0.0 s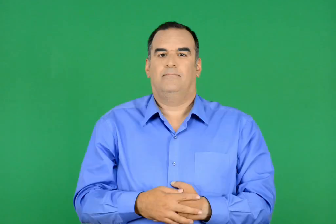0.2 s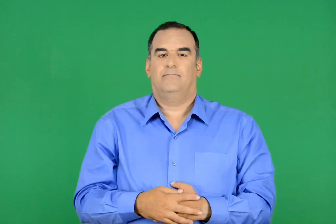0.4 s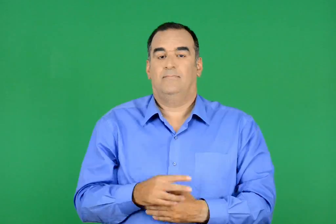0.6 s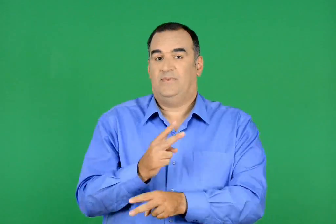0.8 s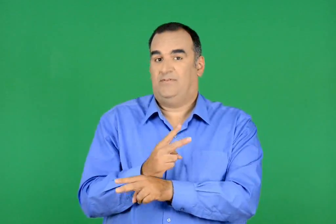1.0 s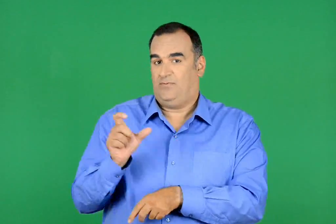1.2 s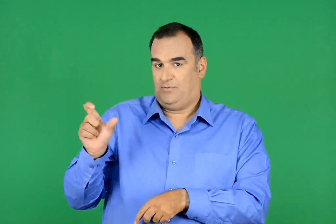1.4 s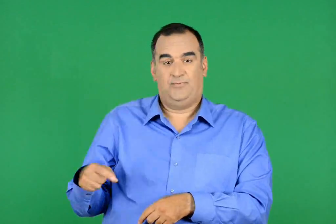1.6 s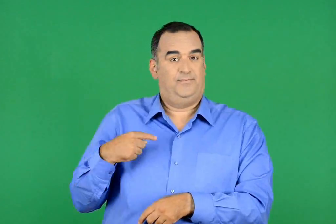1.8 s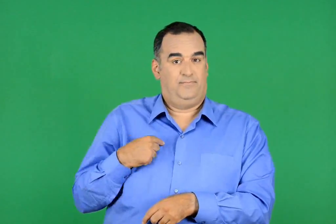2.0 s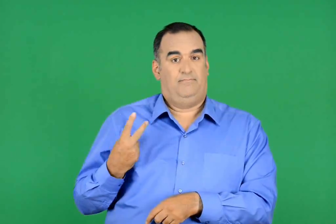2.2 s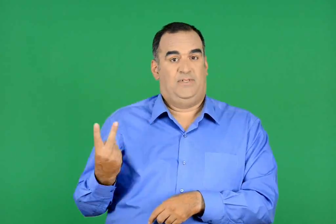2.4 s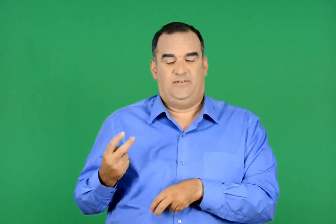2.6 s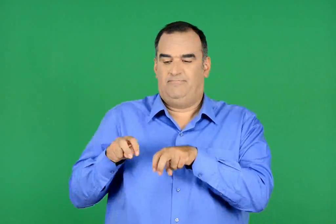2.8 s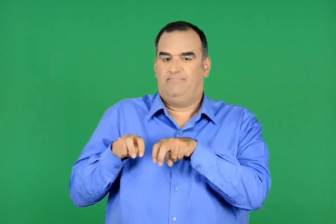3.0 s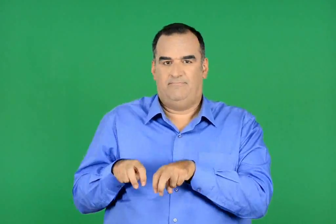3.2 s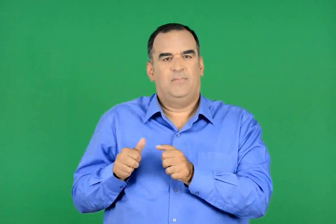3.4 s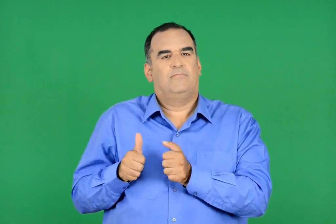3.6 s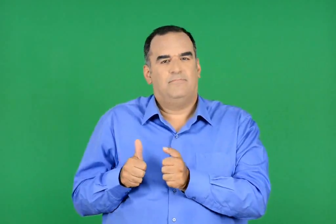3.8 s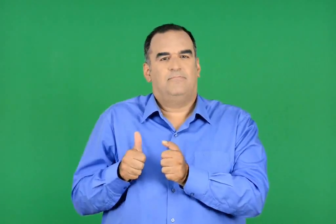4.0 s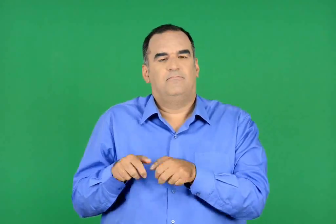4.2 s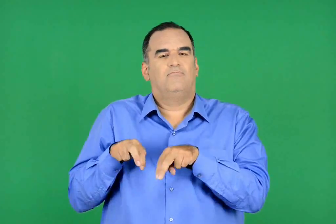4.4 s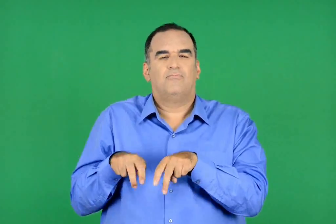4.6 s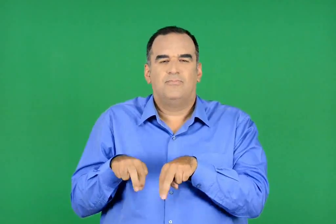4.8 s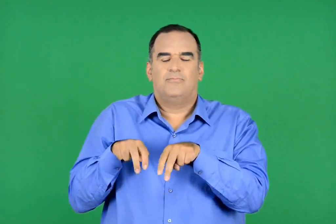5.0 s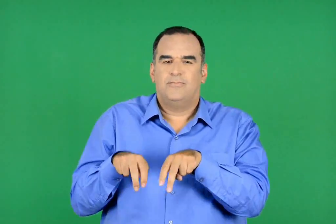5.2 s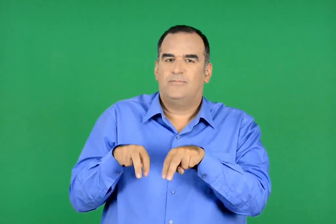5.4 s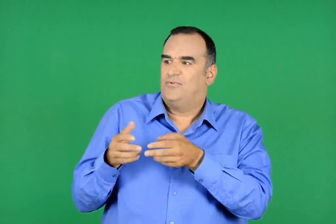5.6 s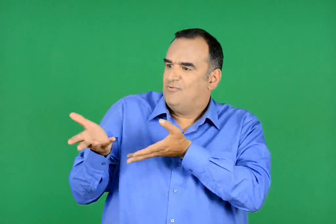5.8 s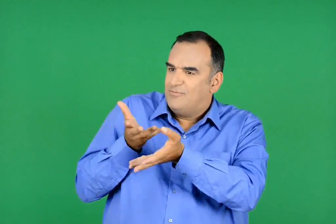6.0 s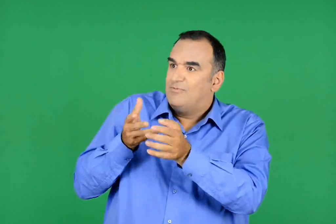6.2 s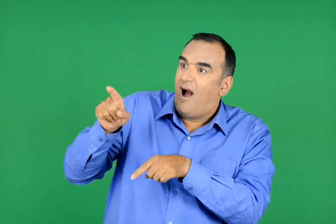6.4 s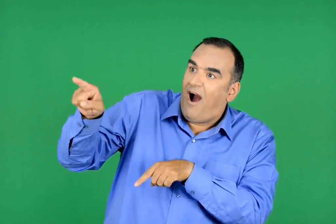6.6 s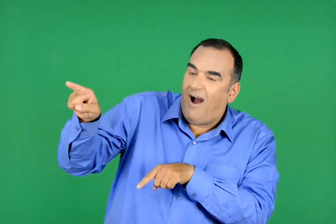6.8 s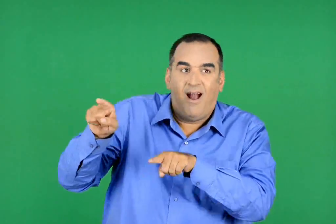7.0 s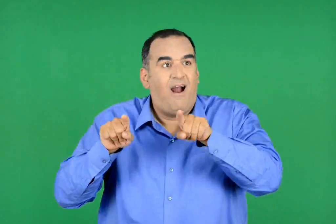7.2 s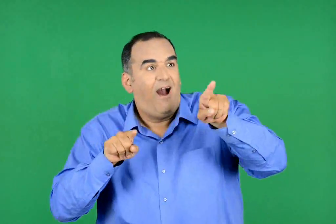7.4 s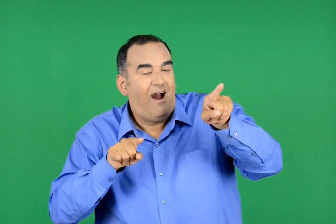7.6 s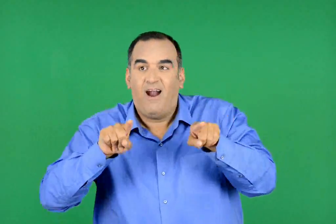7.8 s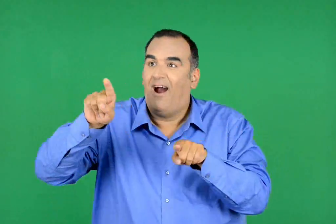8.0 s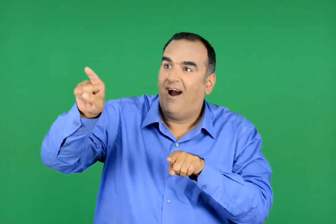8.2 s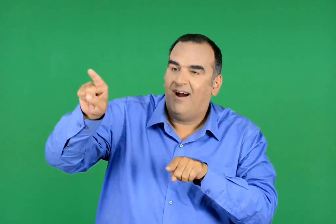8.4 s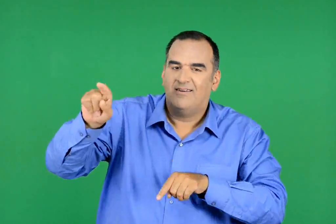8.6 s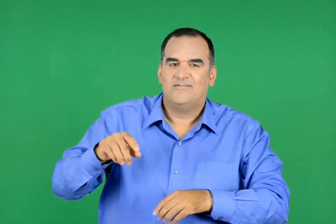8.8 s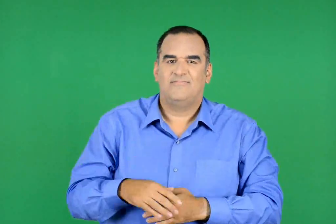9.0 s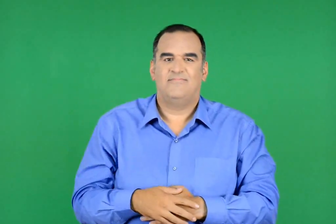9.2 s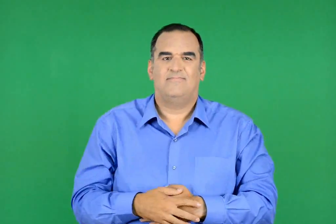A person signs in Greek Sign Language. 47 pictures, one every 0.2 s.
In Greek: ο σύμβουλος κι εγώ βαδίζαμε πλάι πλάι , σα να µπορούσαµε να ανταλλάξουμε τις εντυπώσεις µας
